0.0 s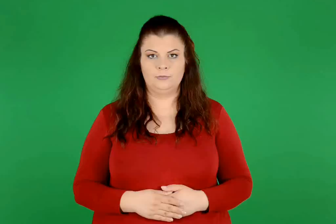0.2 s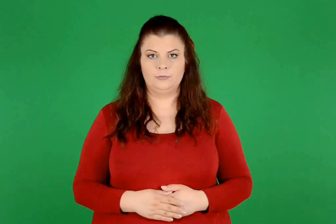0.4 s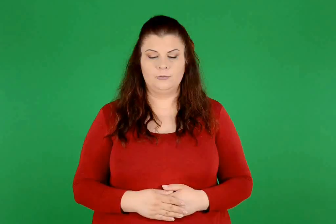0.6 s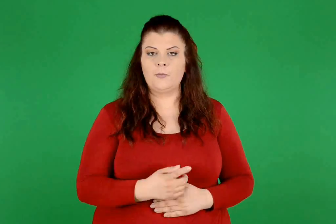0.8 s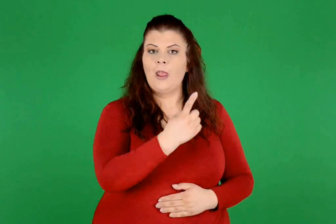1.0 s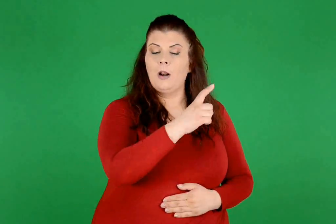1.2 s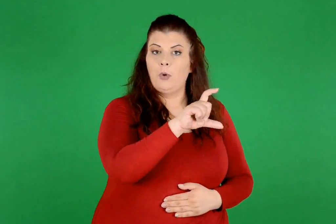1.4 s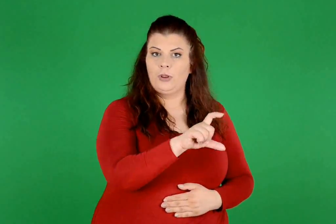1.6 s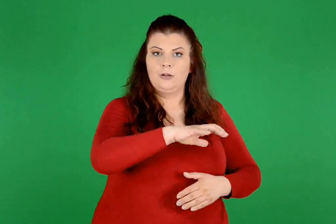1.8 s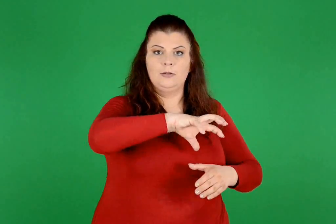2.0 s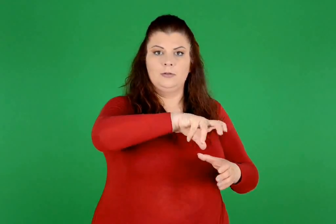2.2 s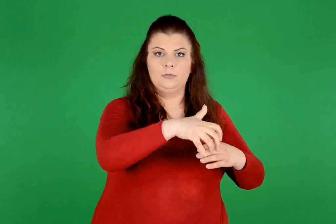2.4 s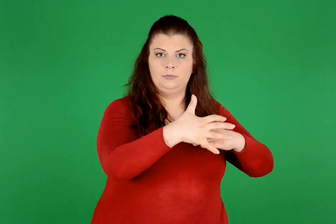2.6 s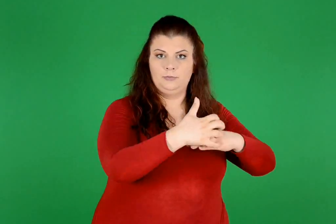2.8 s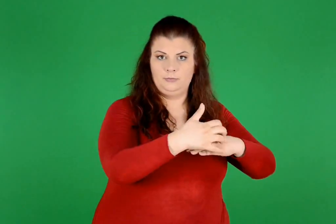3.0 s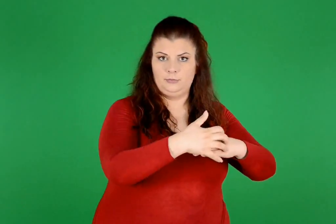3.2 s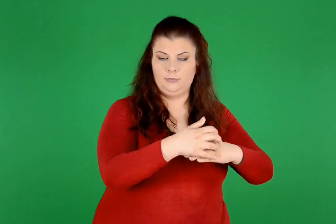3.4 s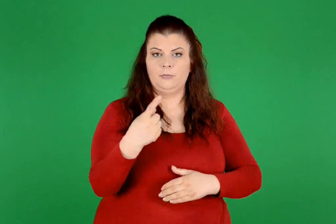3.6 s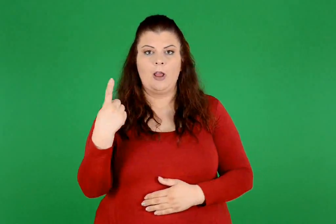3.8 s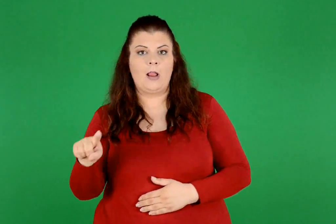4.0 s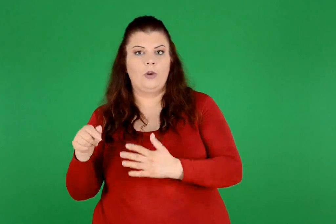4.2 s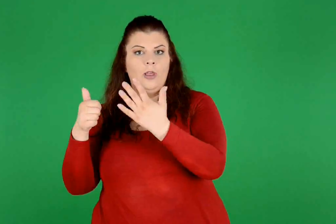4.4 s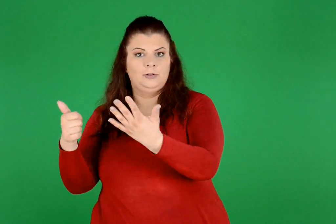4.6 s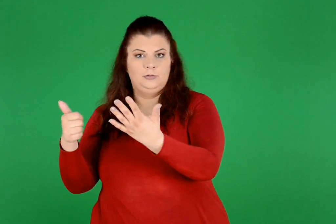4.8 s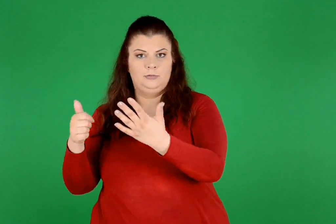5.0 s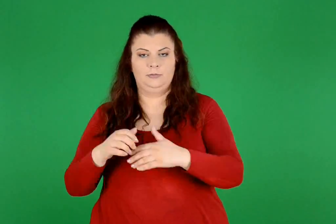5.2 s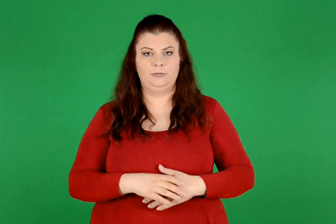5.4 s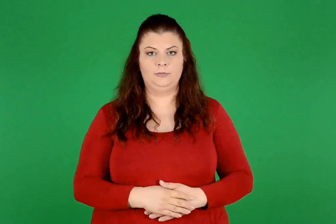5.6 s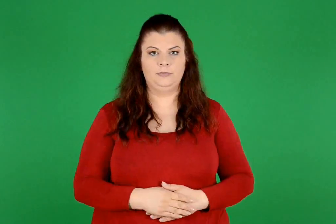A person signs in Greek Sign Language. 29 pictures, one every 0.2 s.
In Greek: 1 ποτήρι χυμός πορτοκάλι 106 θερμίδες
